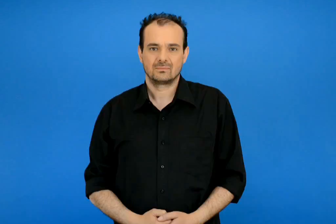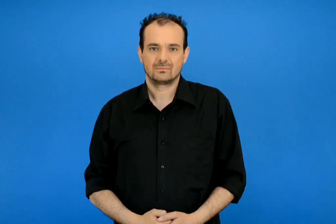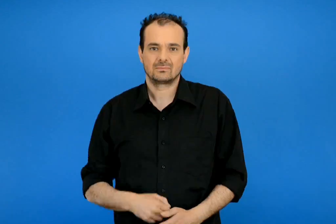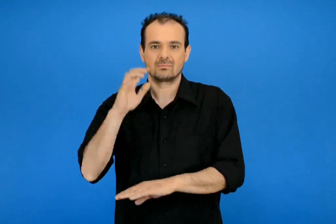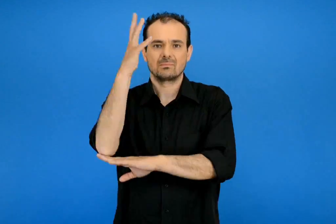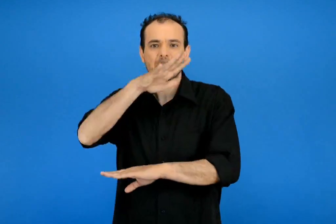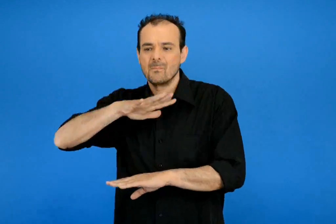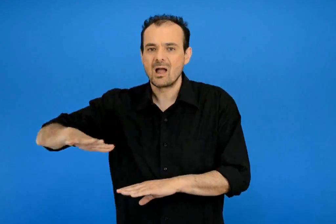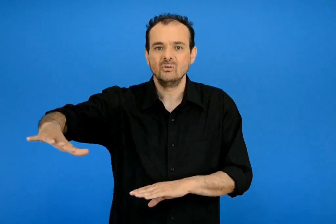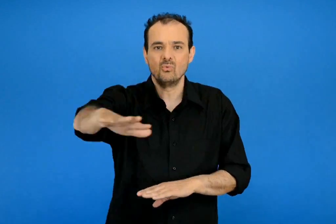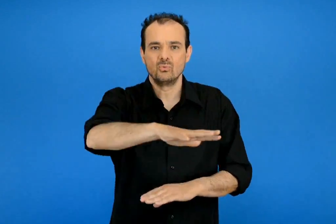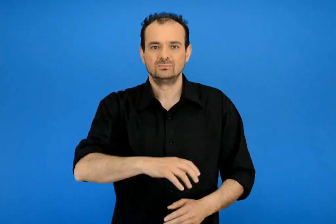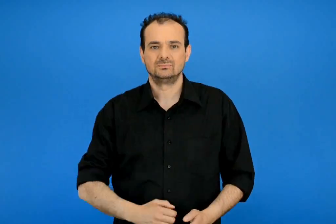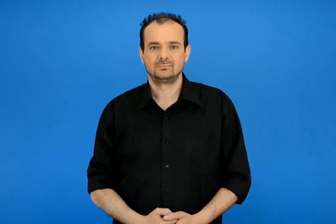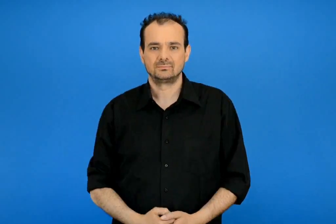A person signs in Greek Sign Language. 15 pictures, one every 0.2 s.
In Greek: πάρκο
